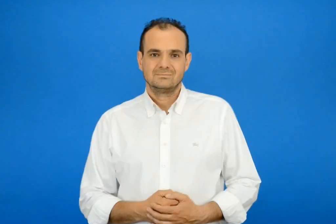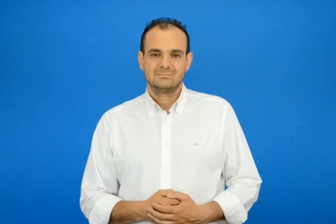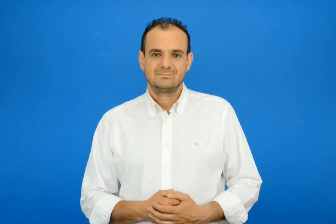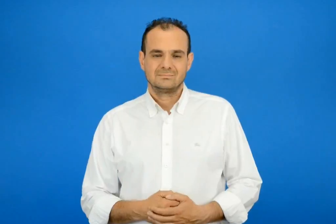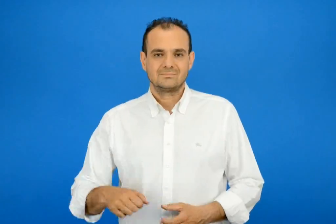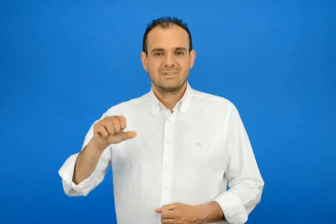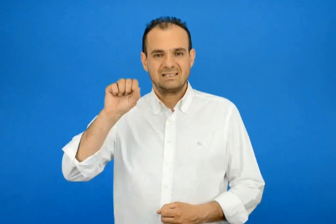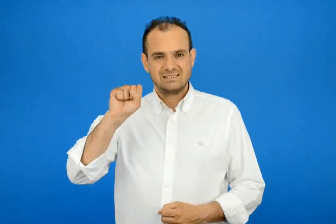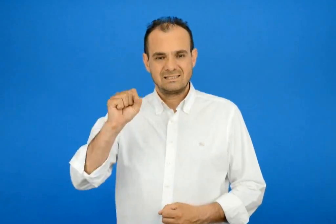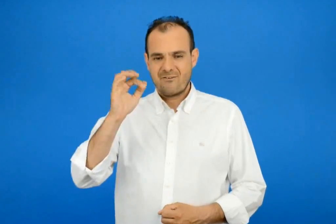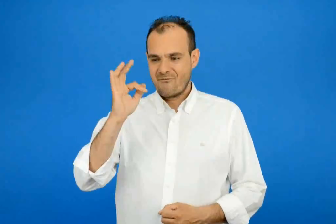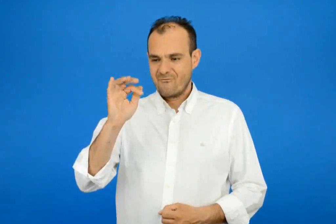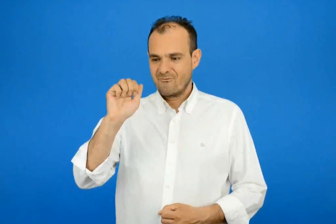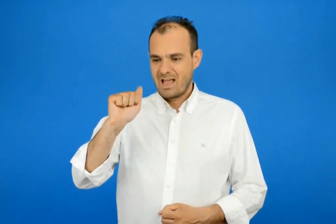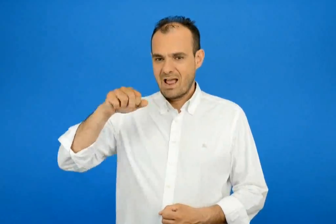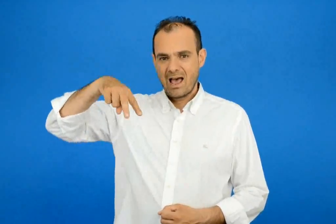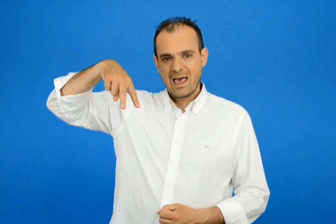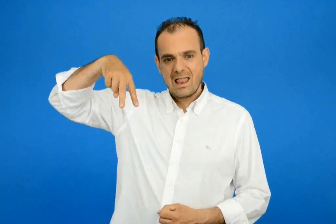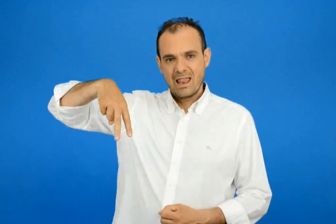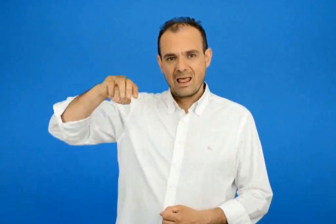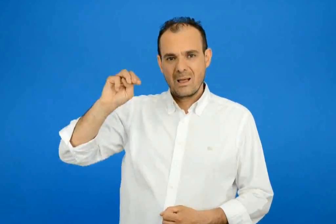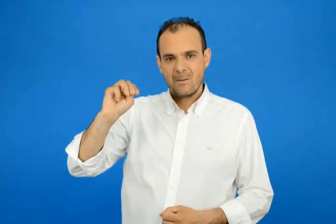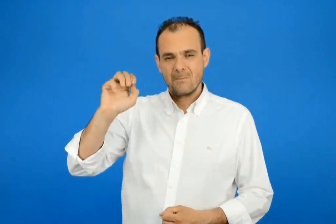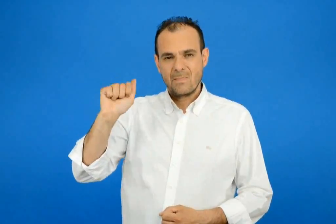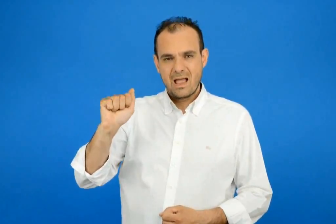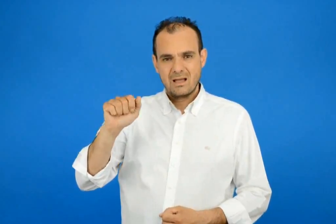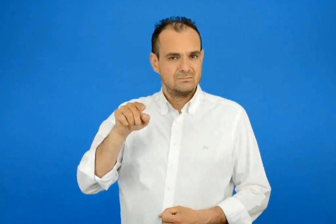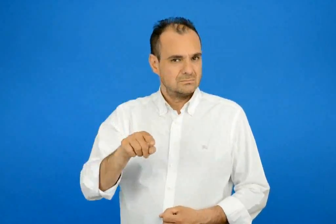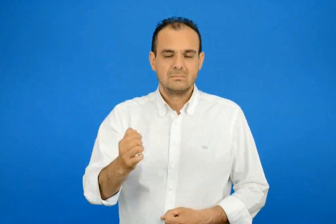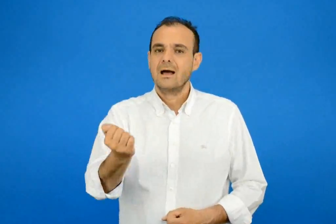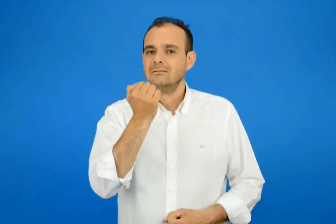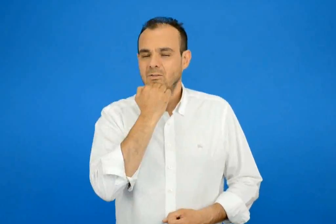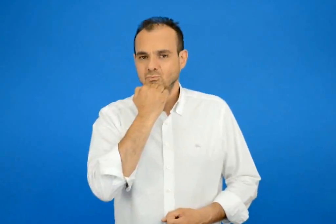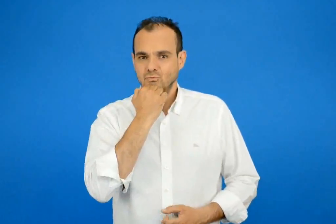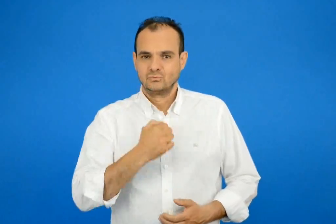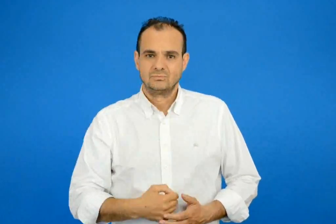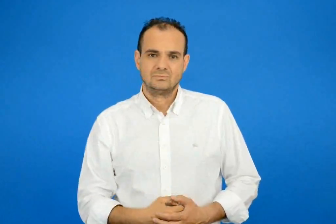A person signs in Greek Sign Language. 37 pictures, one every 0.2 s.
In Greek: σφάλμα το λάθος
